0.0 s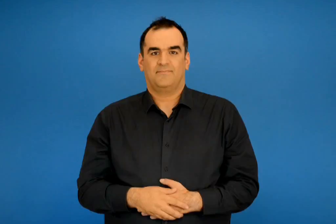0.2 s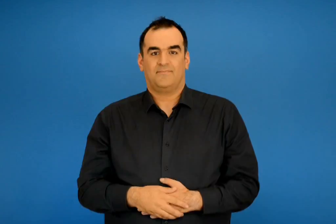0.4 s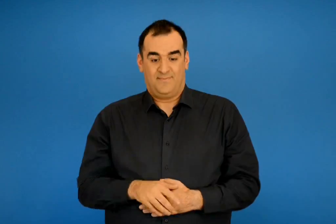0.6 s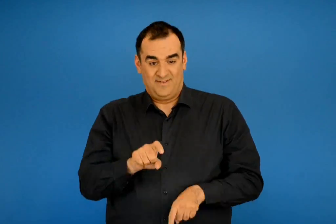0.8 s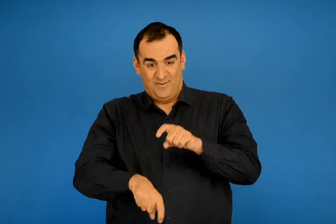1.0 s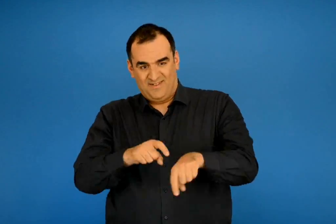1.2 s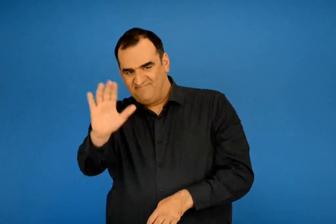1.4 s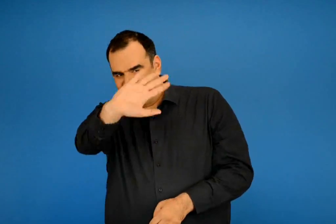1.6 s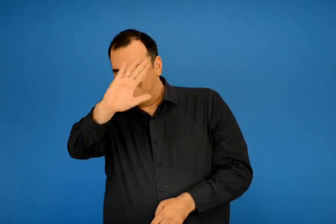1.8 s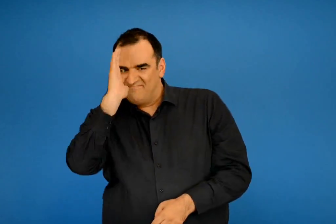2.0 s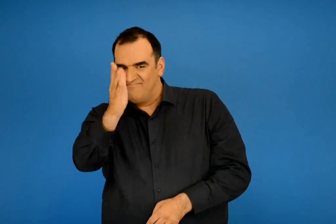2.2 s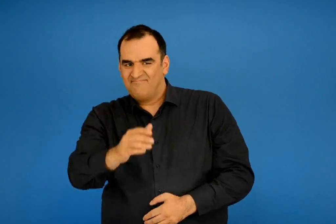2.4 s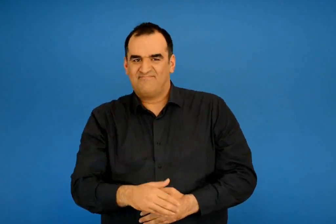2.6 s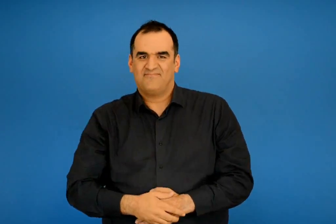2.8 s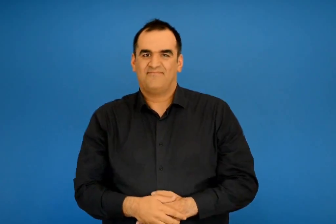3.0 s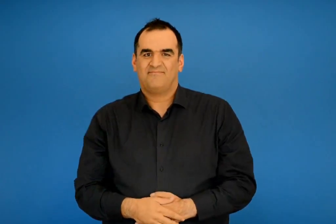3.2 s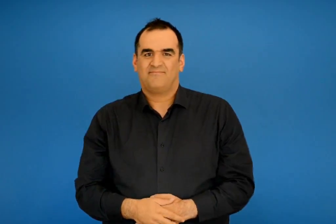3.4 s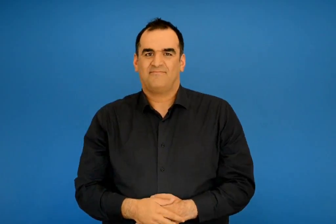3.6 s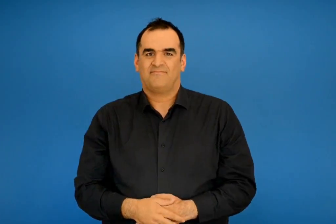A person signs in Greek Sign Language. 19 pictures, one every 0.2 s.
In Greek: γεια σου τραγοπόδη είπε ο λάμπης
